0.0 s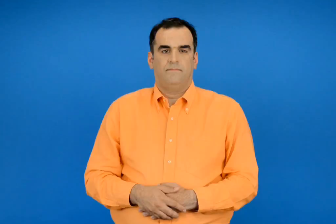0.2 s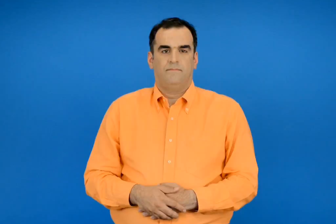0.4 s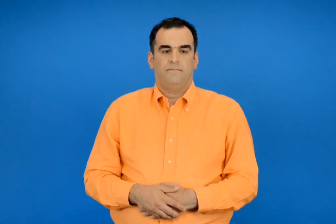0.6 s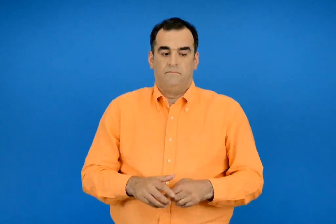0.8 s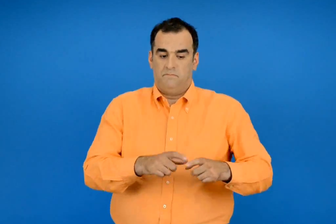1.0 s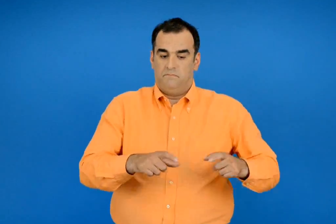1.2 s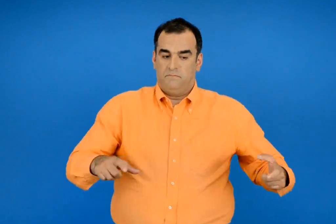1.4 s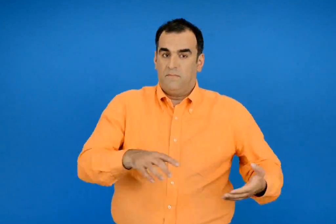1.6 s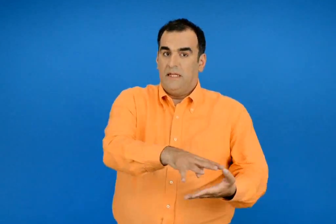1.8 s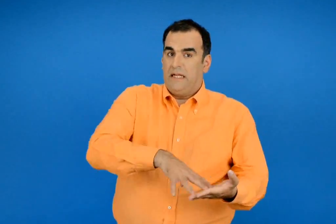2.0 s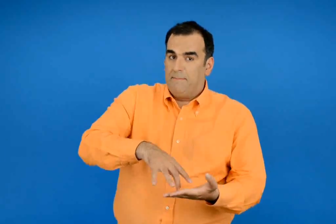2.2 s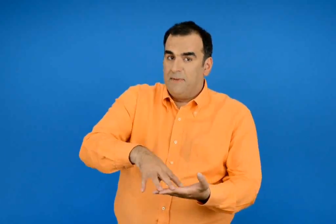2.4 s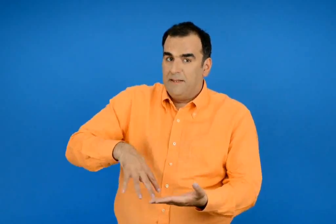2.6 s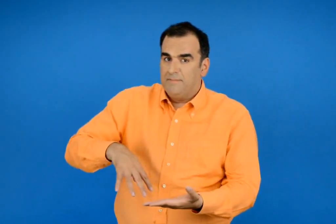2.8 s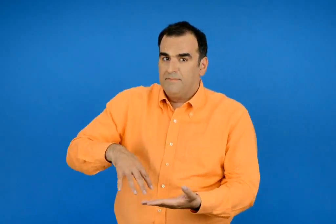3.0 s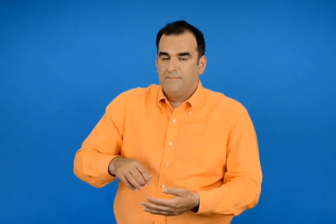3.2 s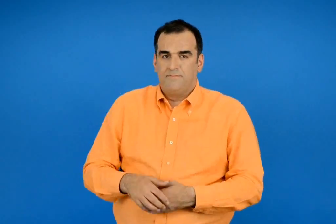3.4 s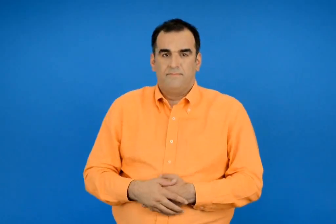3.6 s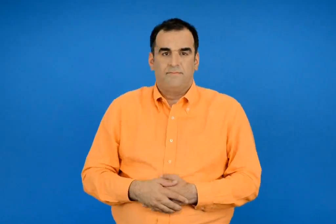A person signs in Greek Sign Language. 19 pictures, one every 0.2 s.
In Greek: από το κιλίμι ;
